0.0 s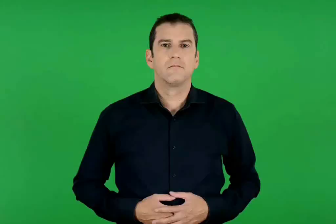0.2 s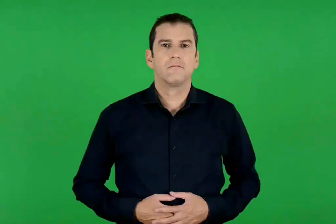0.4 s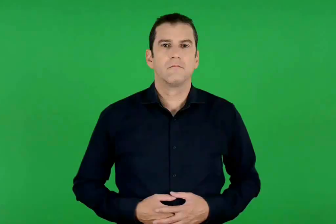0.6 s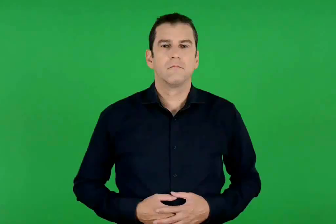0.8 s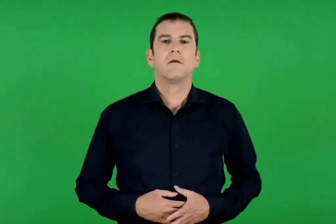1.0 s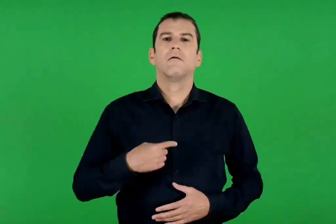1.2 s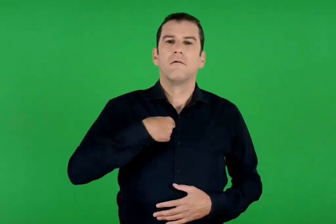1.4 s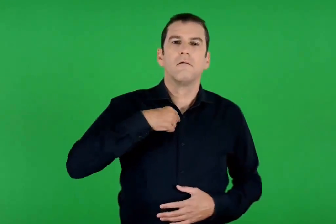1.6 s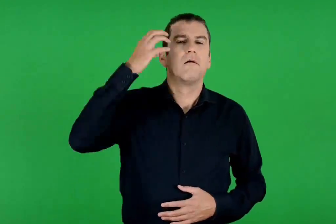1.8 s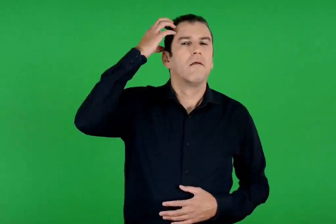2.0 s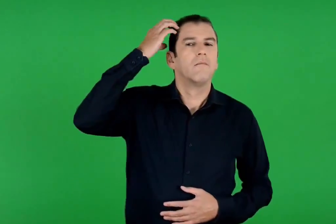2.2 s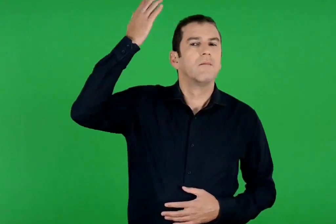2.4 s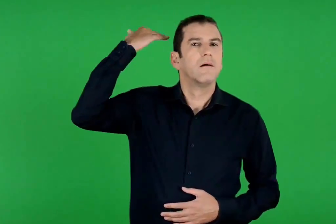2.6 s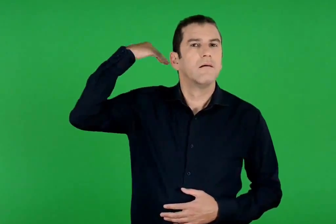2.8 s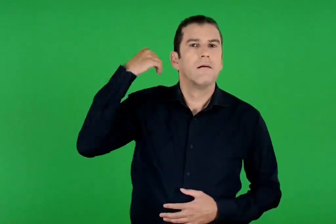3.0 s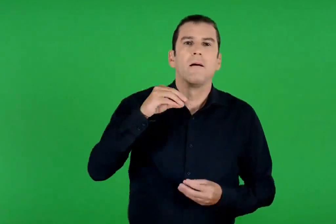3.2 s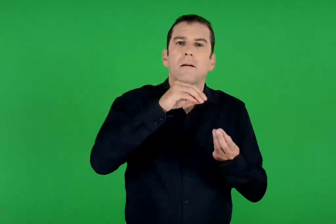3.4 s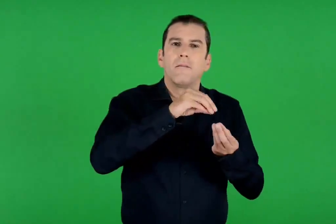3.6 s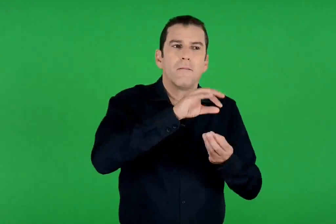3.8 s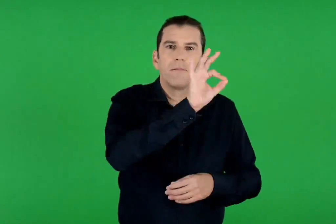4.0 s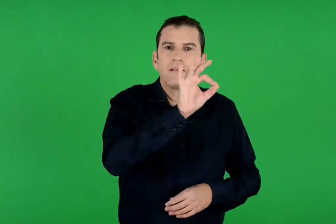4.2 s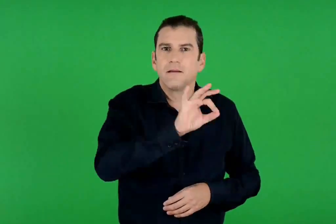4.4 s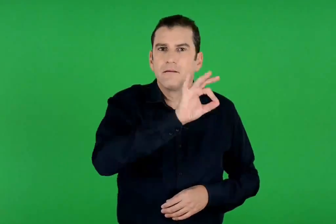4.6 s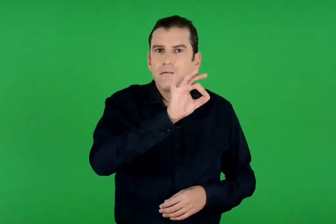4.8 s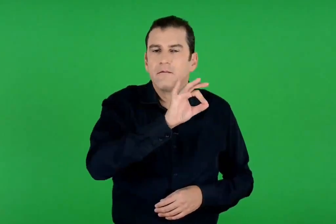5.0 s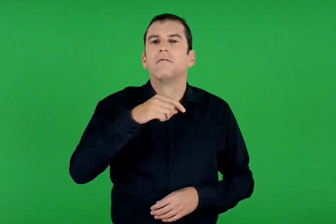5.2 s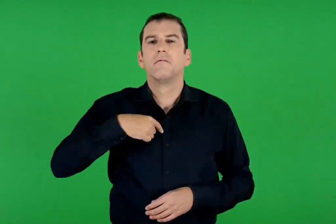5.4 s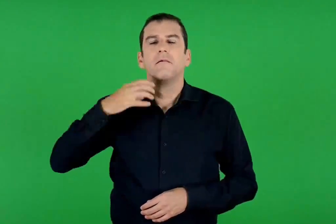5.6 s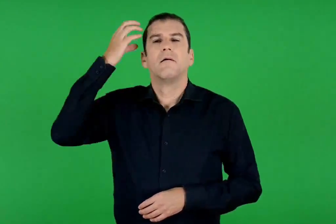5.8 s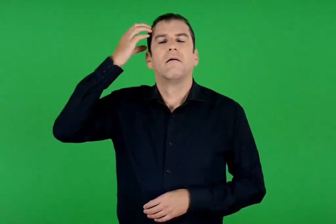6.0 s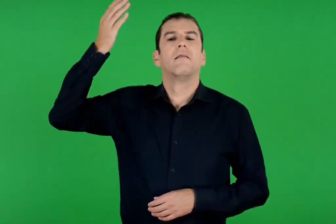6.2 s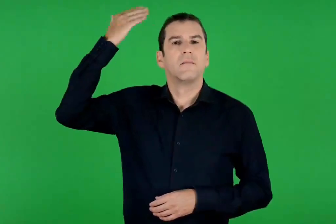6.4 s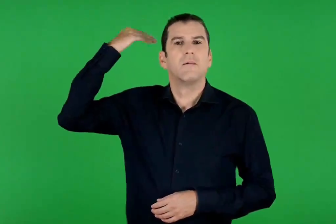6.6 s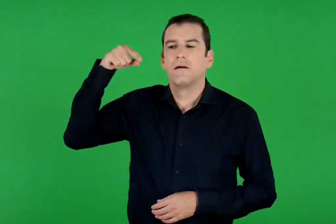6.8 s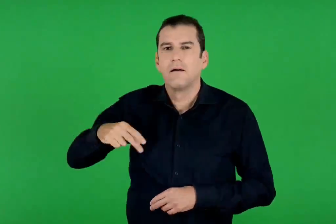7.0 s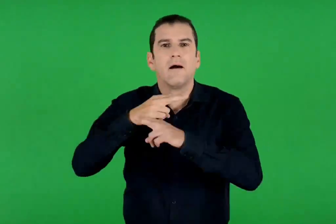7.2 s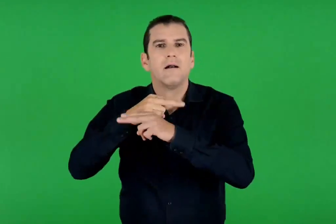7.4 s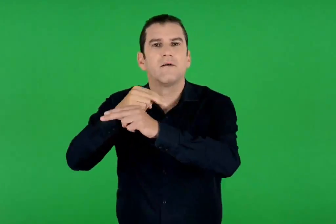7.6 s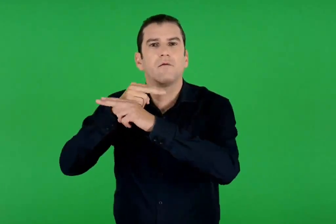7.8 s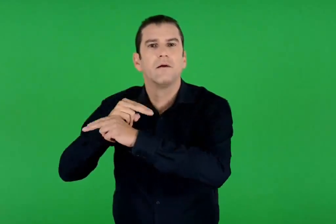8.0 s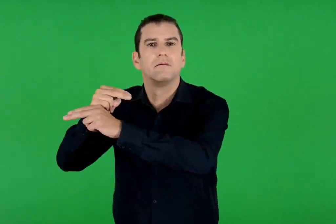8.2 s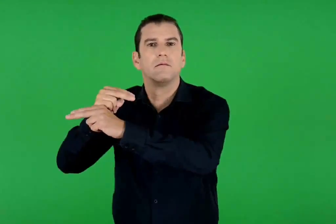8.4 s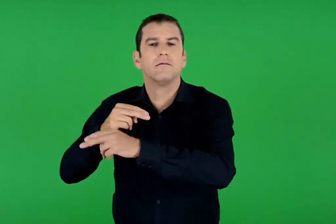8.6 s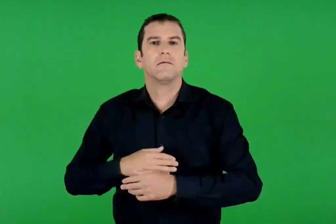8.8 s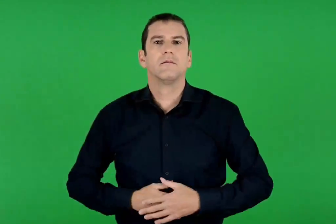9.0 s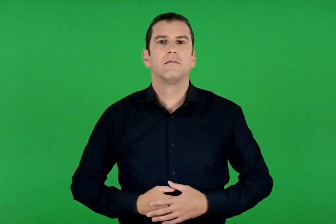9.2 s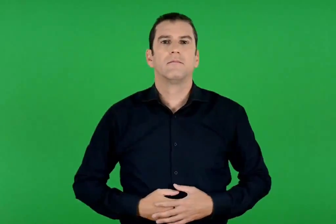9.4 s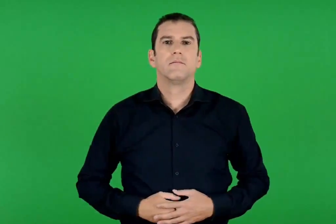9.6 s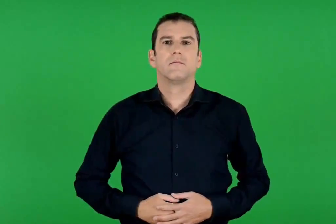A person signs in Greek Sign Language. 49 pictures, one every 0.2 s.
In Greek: έχω φίλους μου τα νεγράκια
